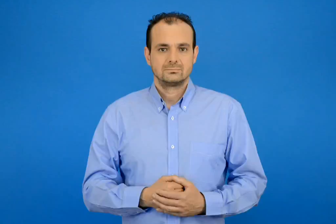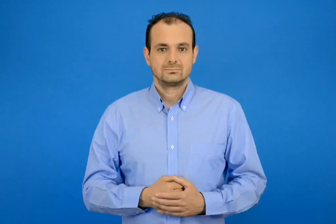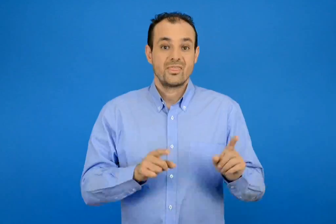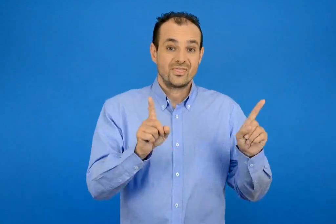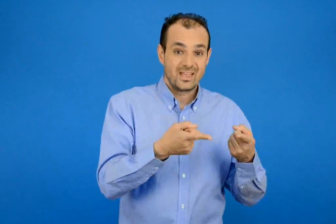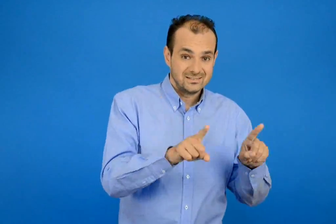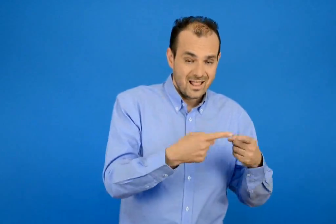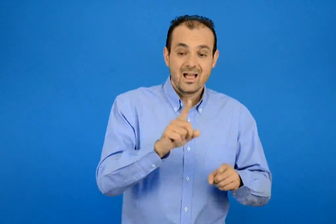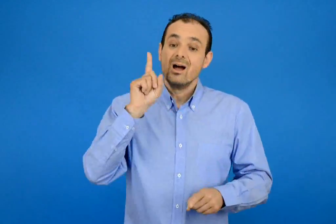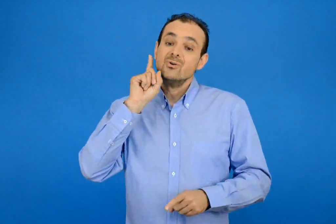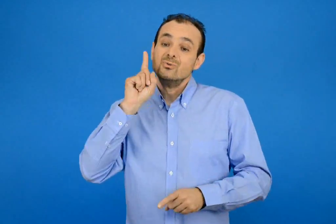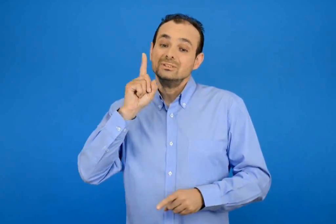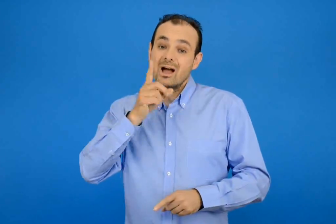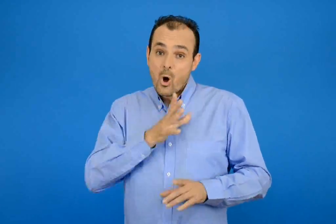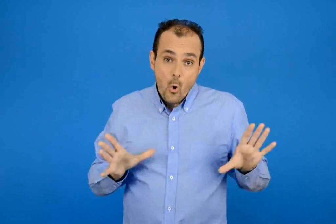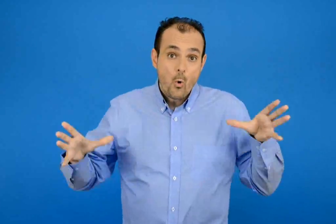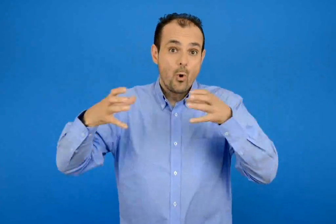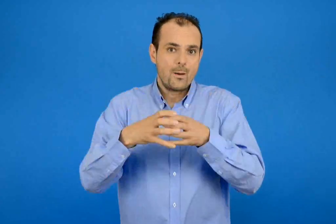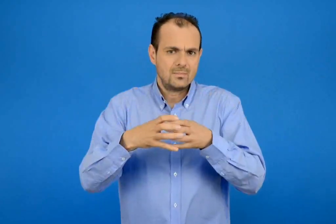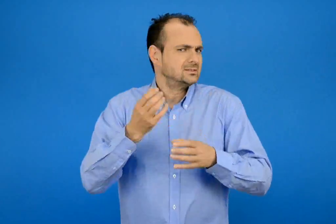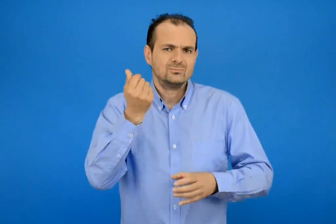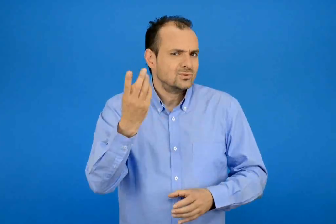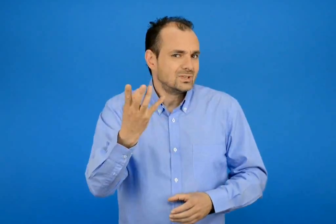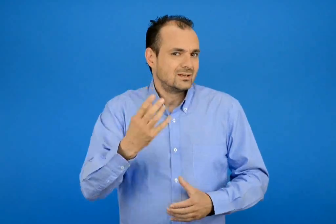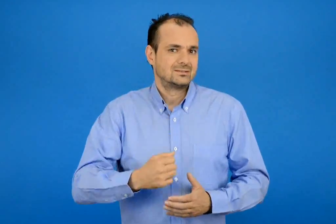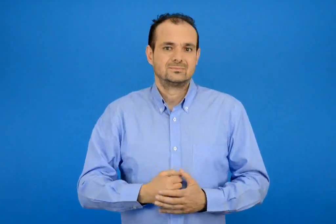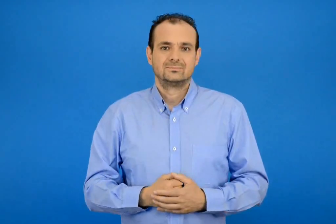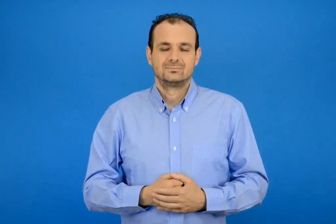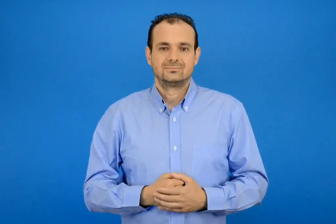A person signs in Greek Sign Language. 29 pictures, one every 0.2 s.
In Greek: πόσα είναι τα κορίτσια μαζί με τη δασκάλα ;
